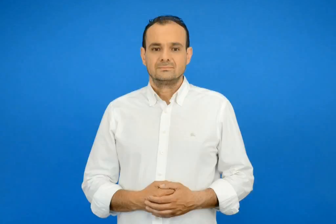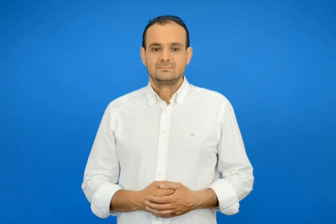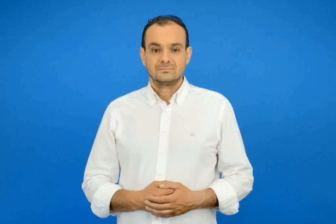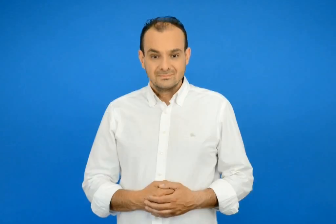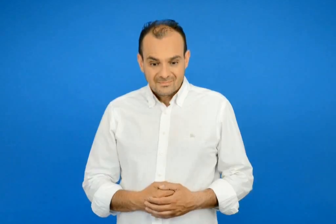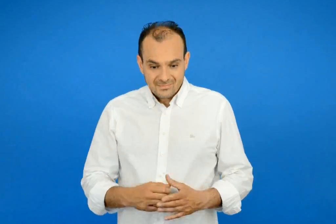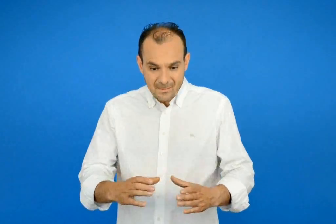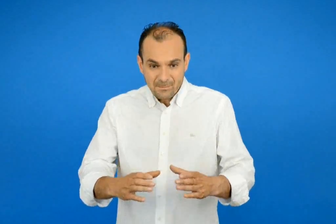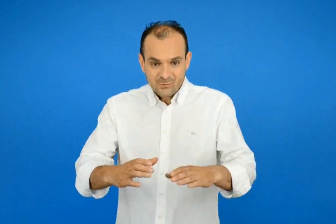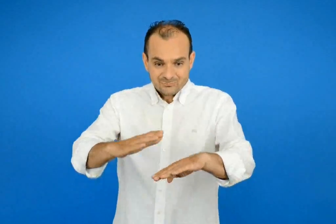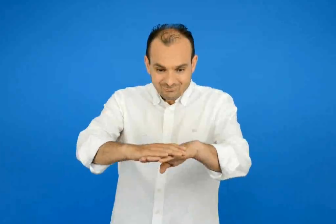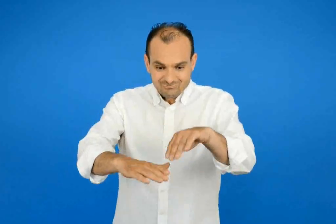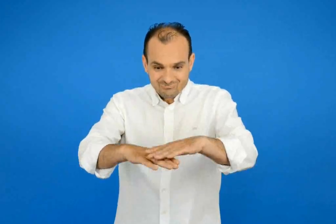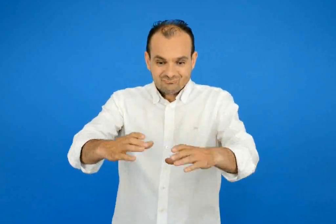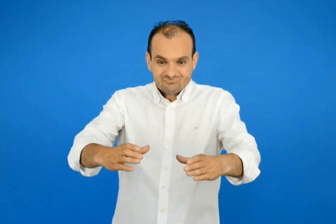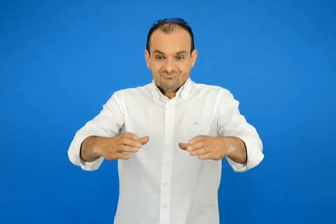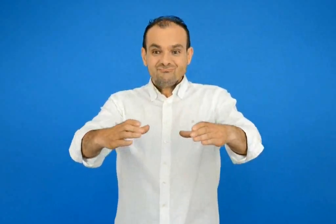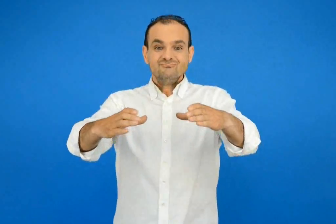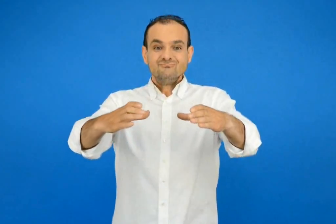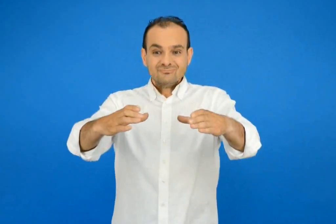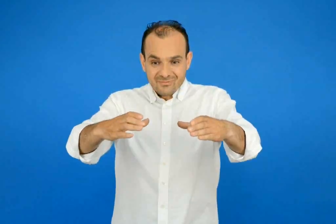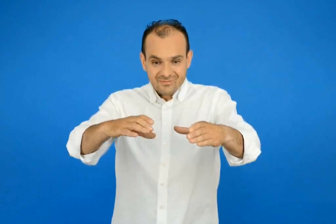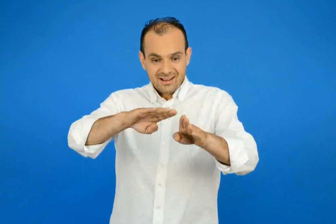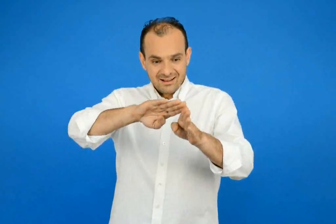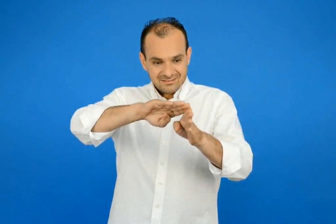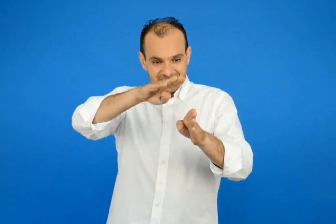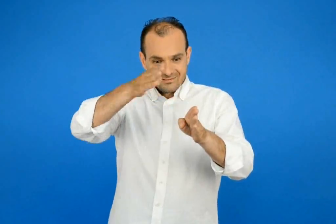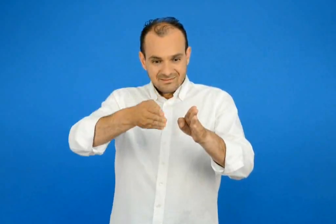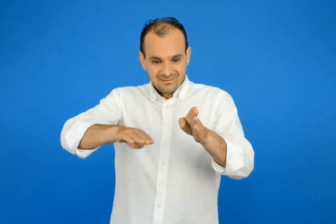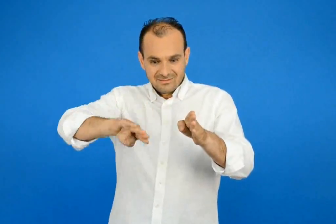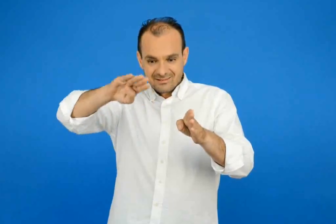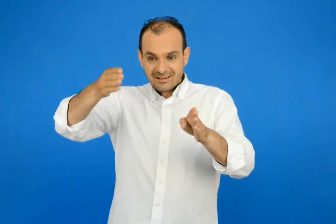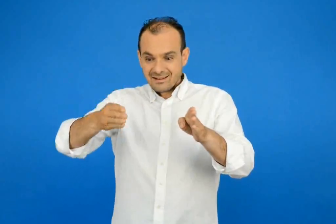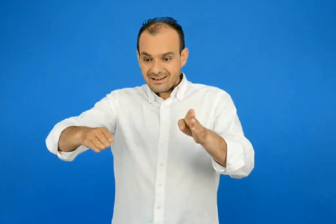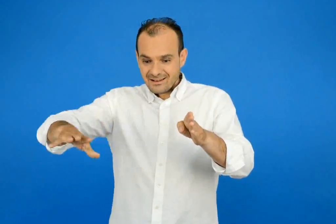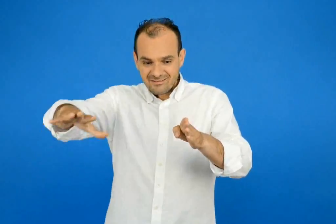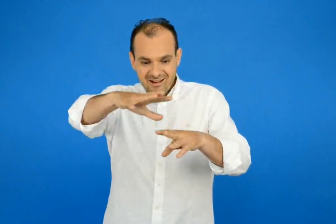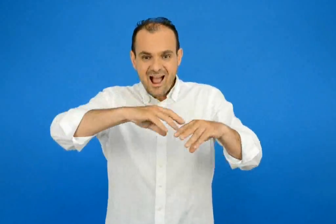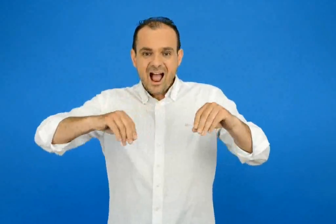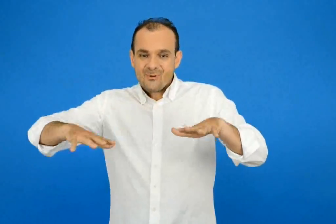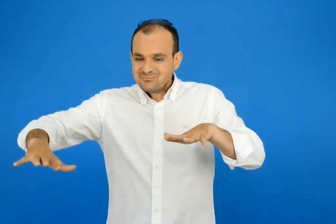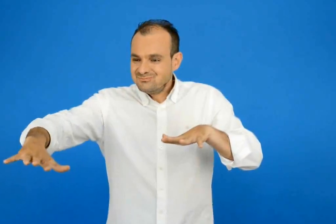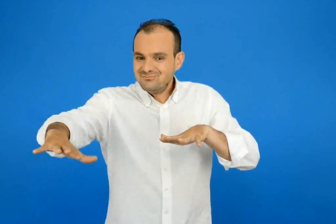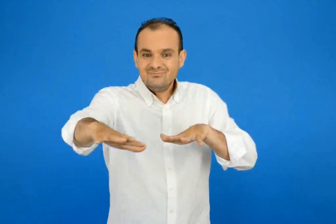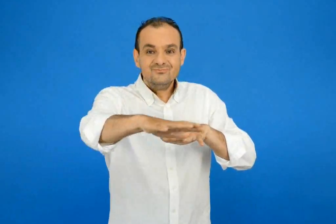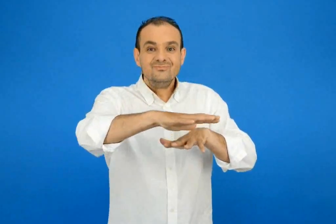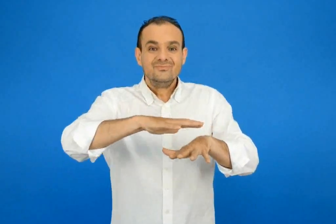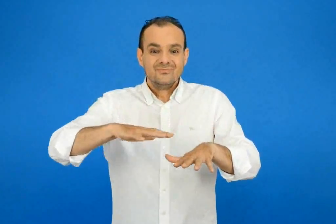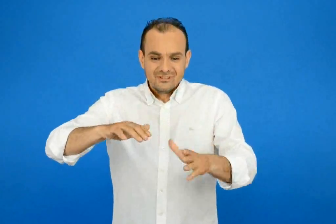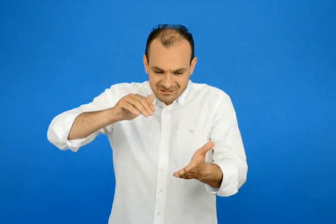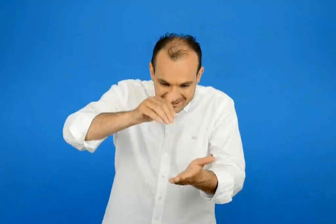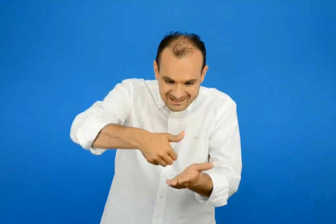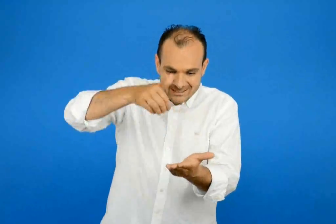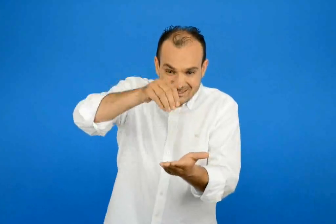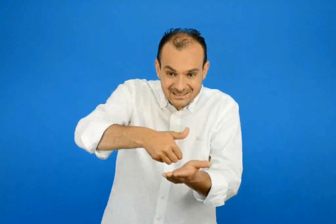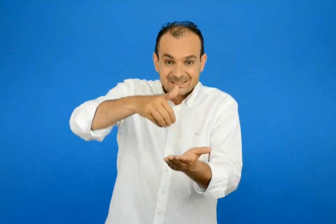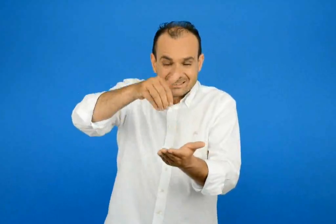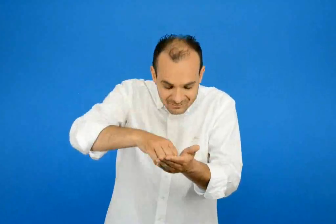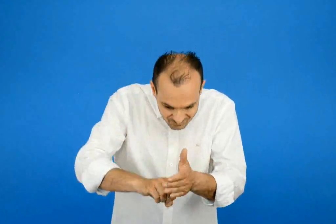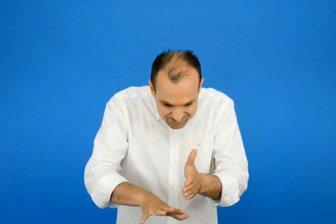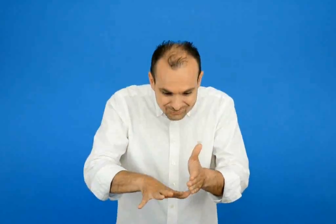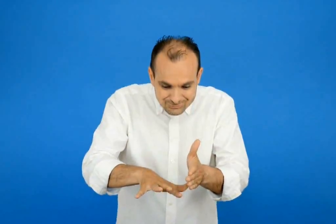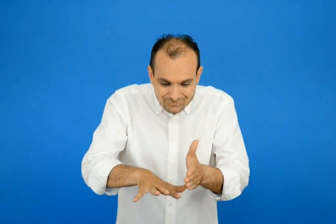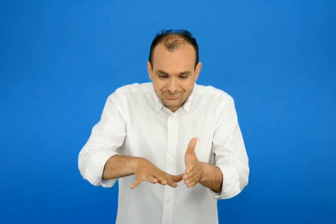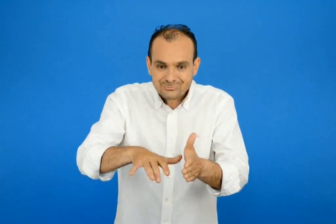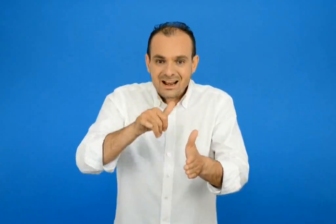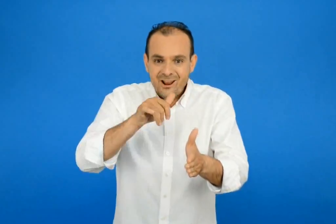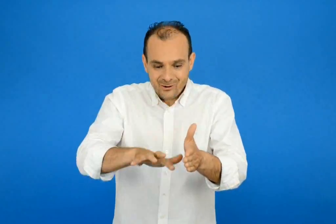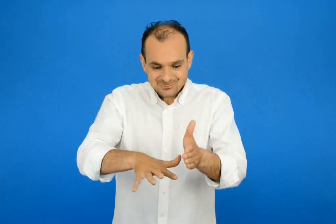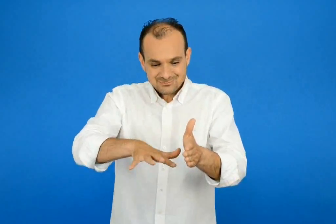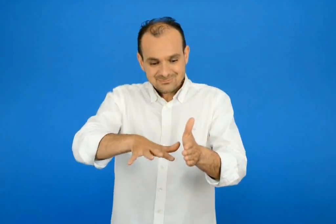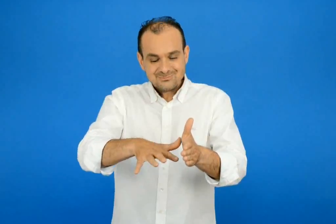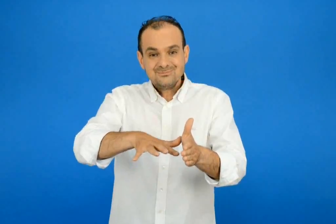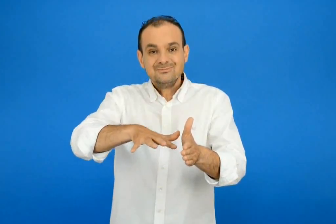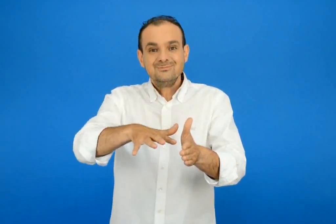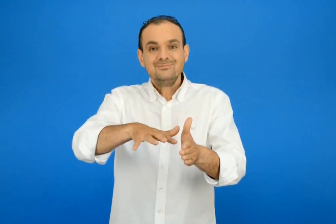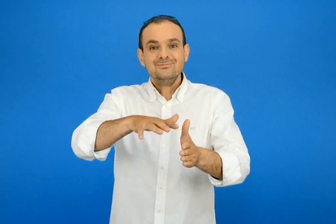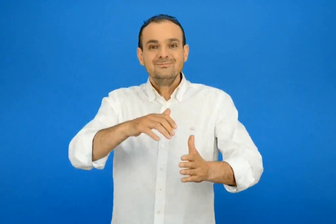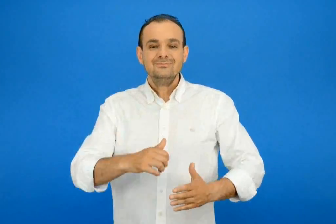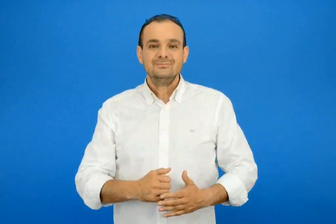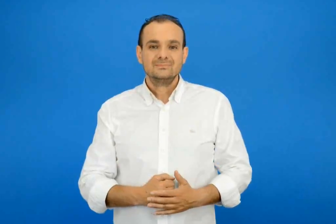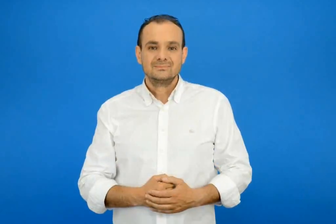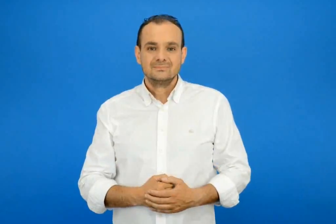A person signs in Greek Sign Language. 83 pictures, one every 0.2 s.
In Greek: χτίσε πύργους και κάστρα στην άμμο σκάψε πηγαδάκι να βρούμε νερό
